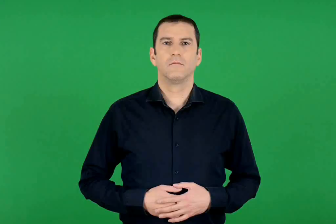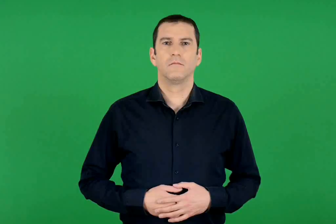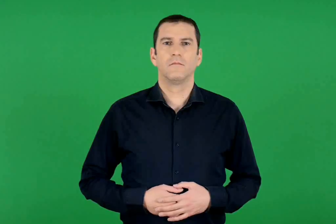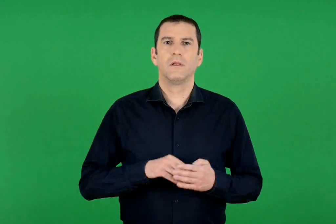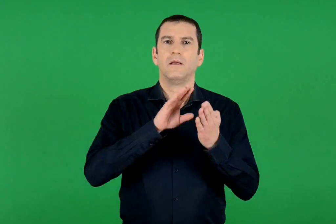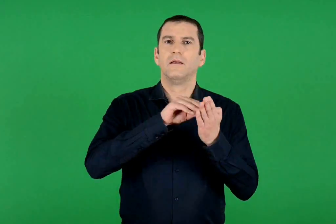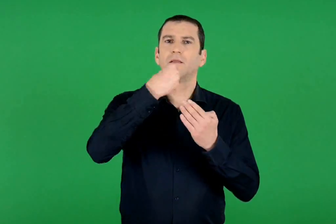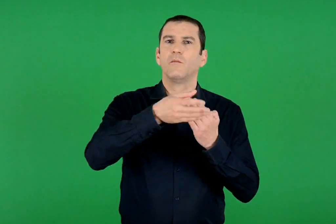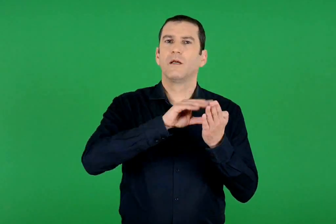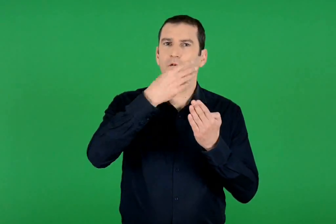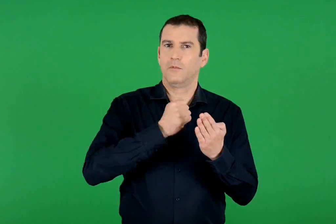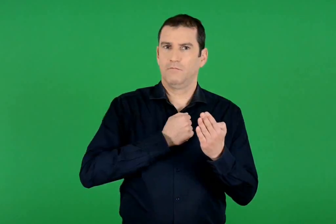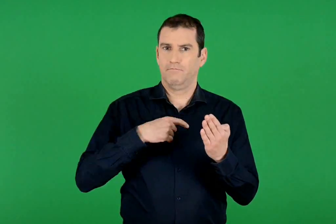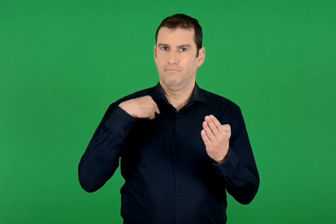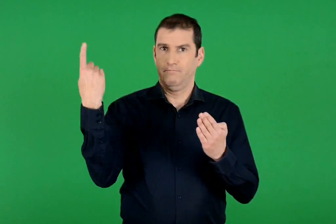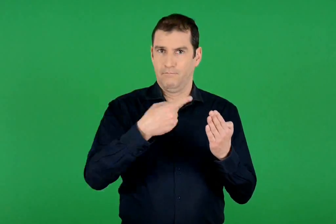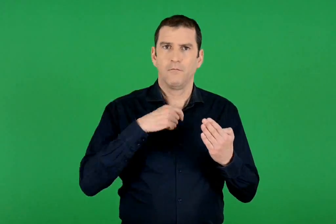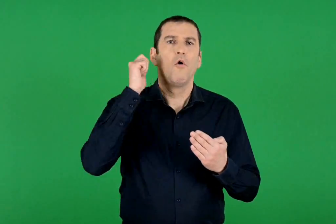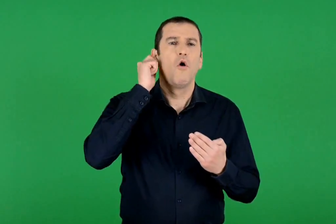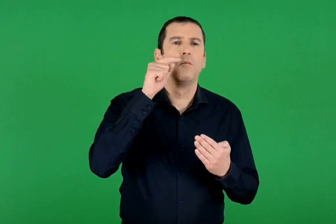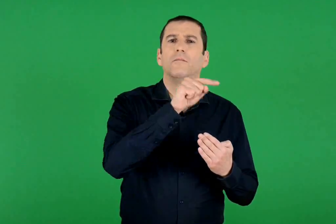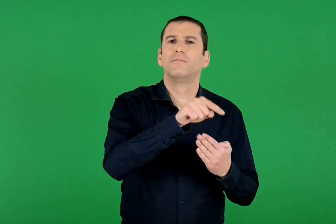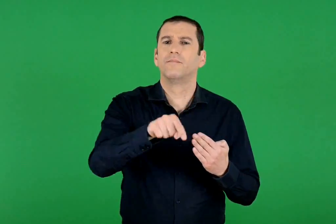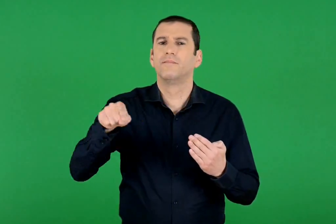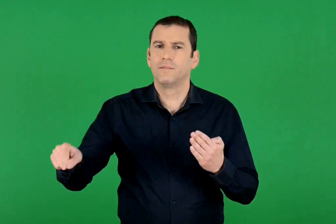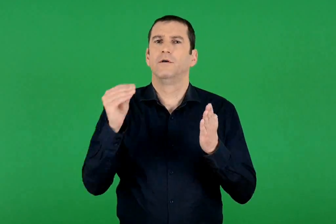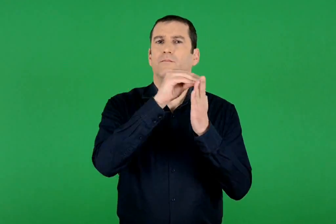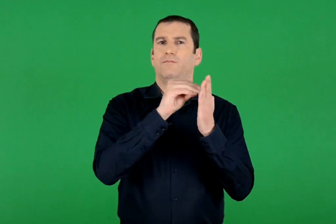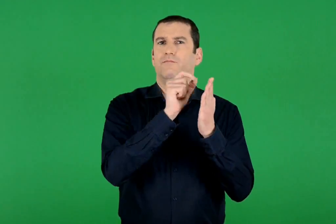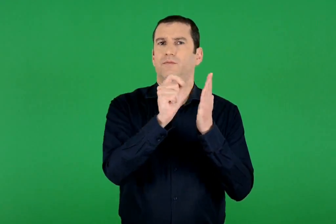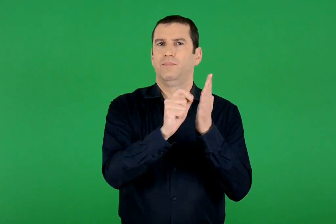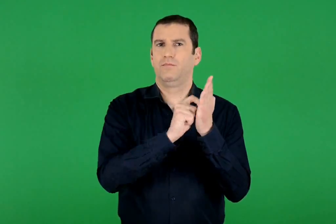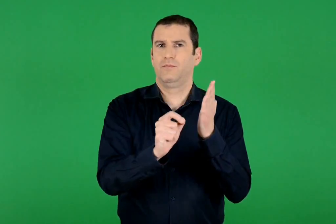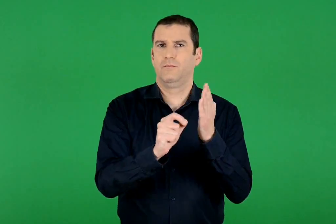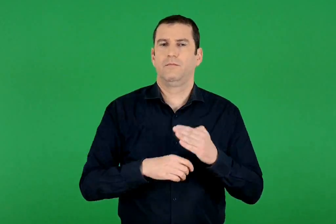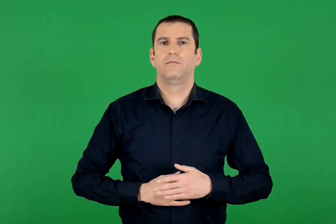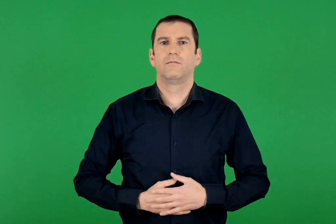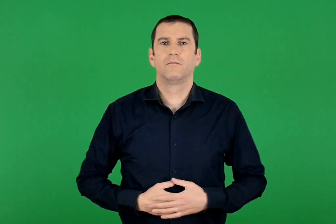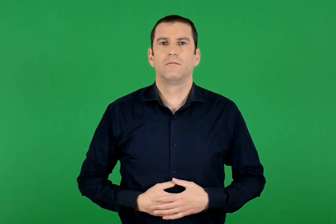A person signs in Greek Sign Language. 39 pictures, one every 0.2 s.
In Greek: τα ονομάζουμε και τα καταγράφουμε στο σημειωματάριό μας
